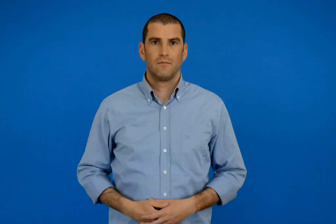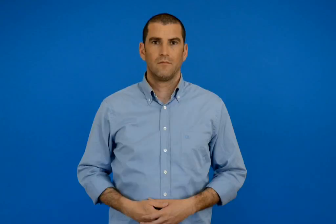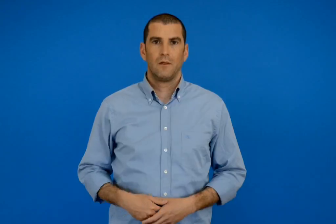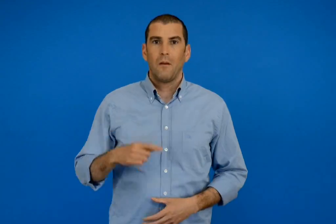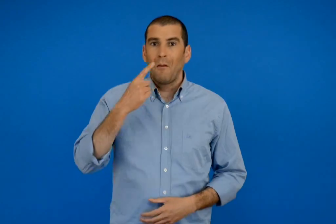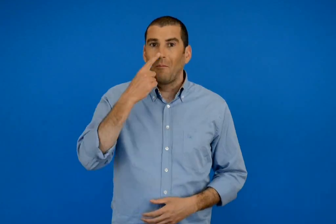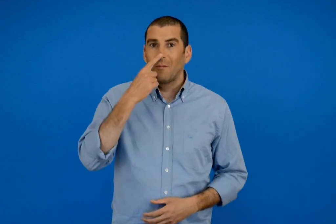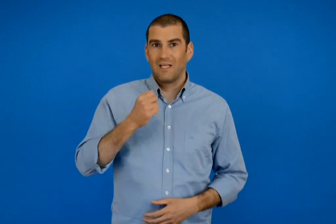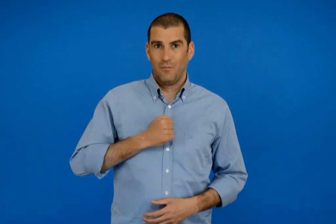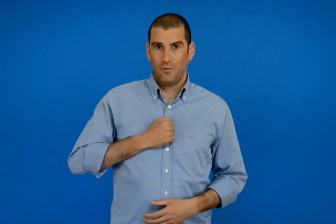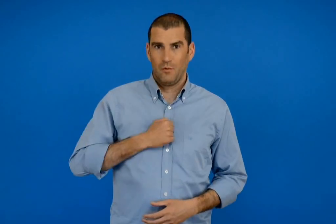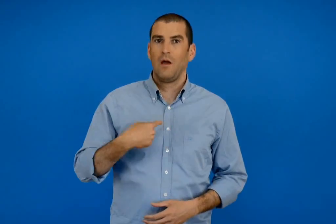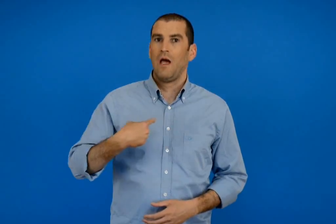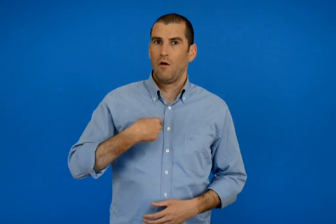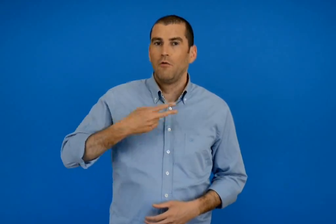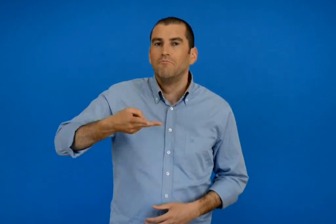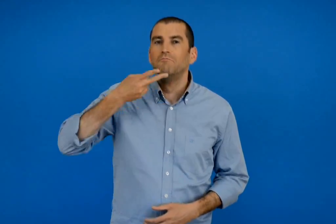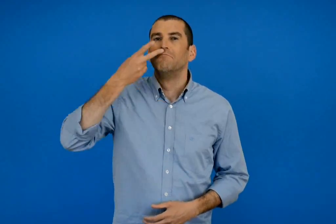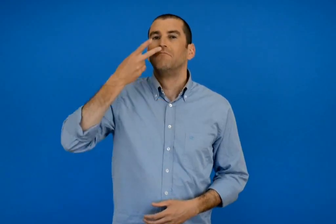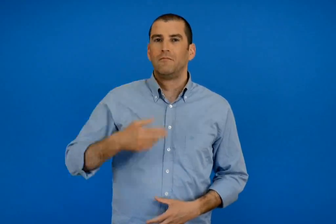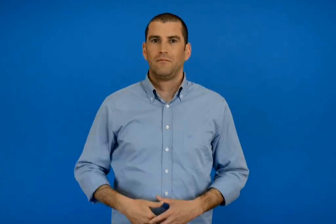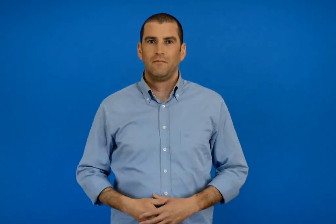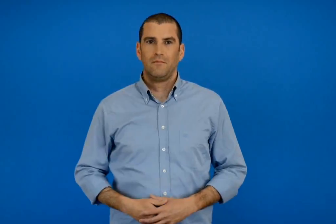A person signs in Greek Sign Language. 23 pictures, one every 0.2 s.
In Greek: με τη μύτη µου μυρίζω
